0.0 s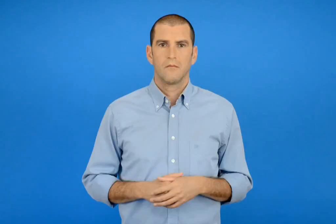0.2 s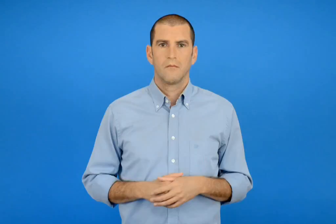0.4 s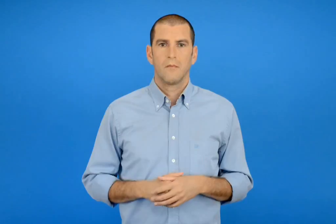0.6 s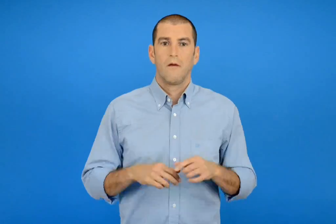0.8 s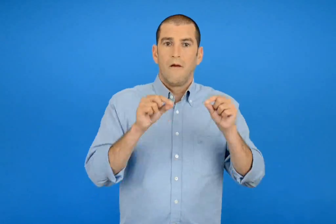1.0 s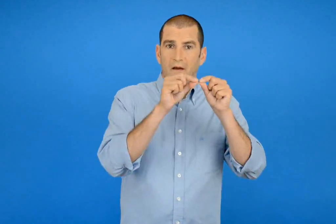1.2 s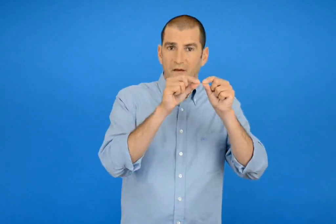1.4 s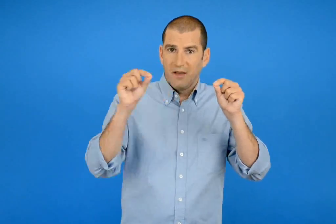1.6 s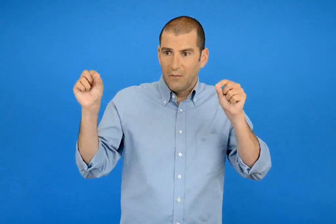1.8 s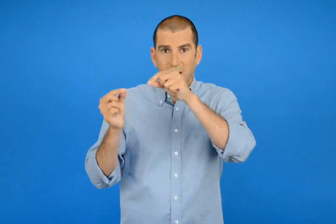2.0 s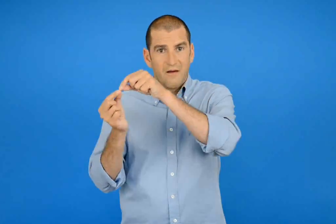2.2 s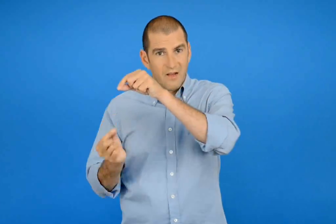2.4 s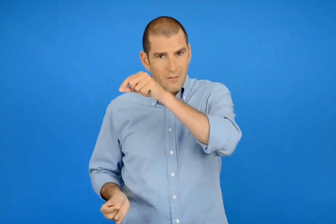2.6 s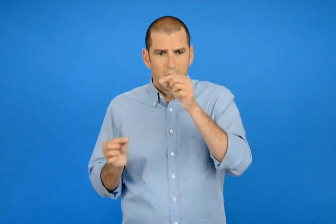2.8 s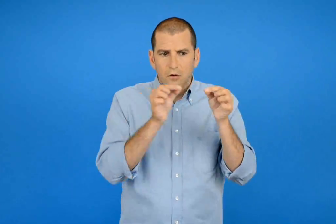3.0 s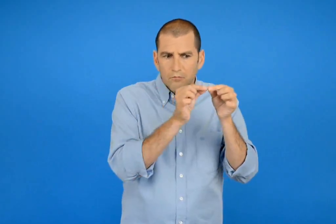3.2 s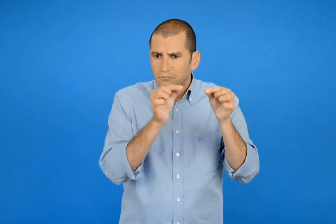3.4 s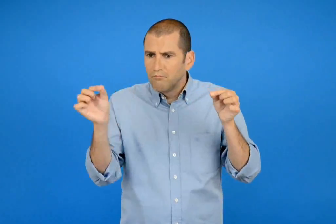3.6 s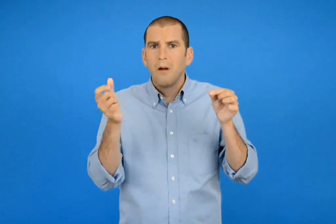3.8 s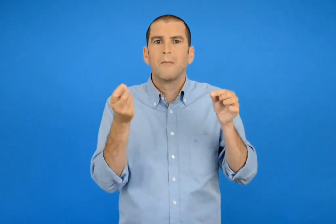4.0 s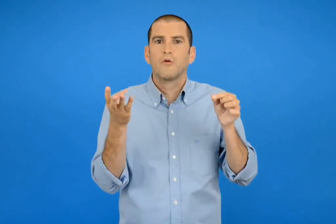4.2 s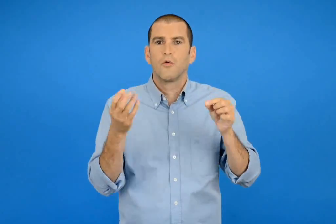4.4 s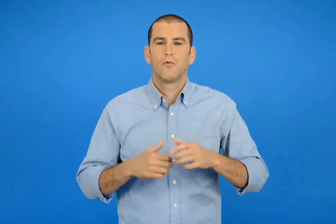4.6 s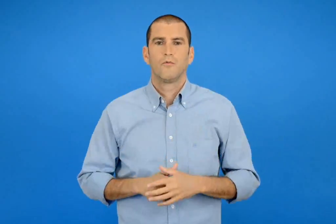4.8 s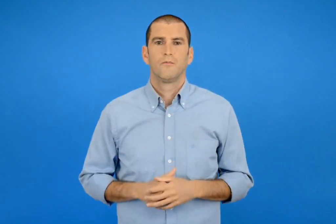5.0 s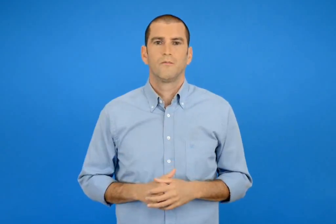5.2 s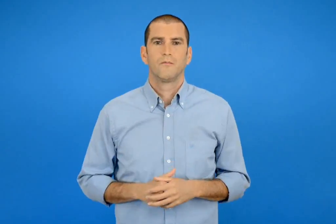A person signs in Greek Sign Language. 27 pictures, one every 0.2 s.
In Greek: μετρώ ευθύγραμμα τμήματα
